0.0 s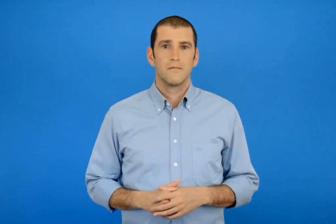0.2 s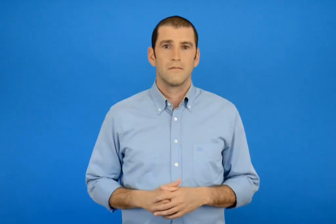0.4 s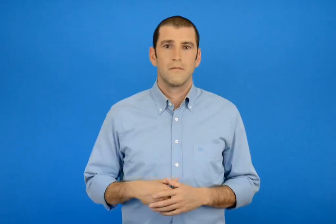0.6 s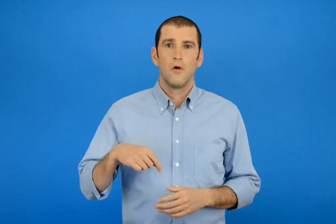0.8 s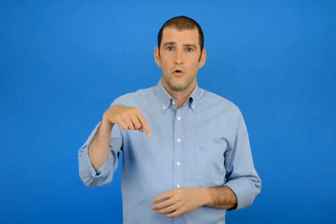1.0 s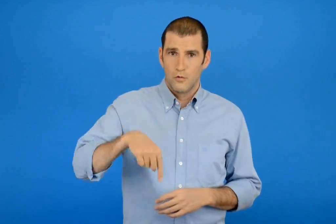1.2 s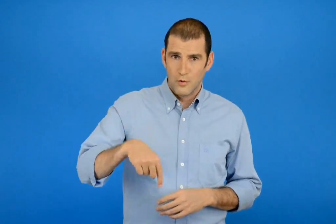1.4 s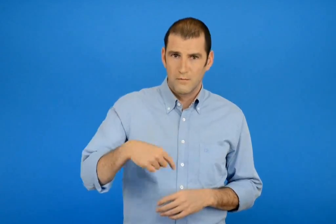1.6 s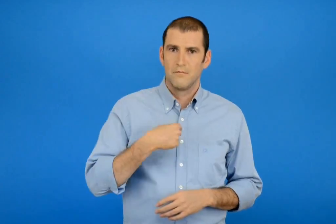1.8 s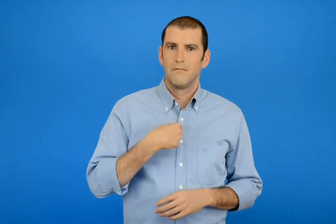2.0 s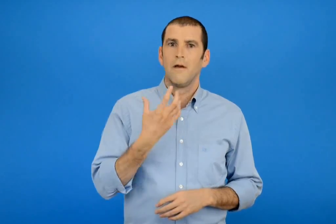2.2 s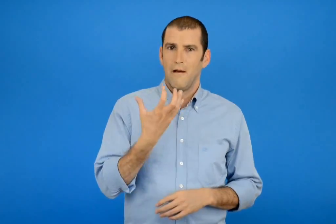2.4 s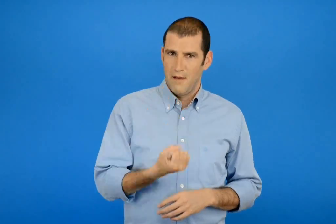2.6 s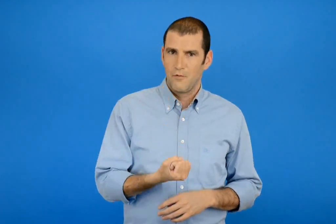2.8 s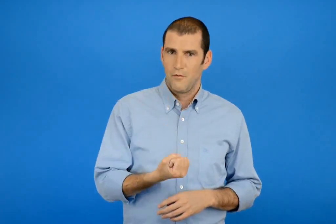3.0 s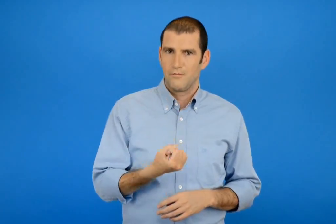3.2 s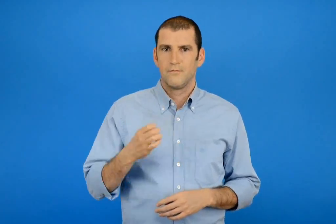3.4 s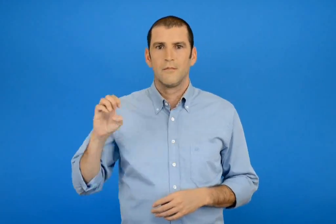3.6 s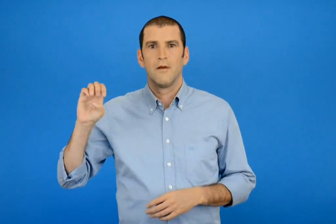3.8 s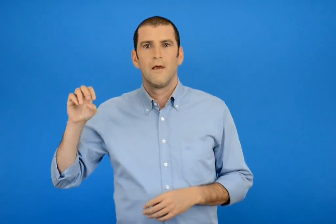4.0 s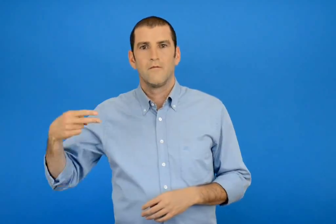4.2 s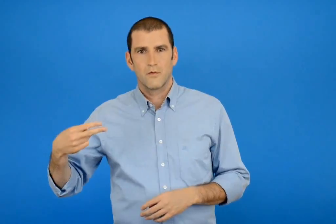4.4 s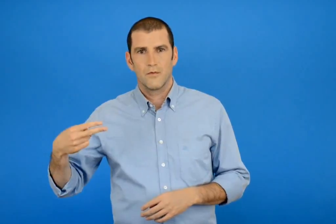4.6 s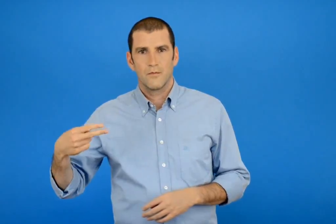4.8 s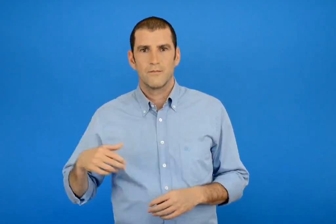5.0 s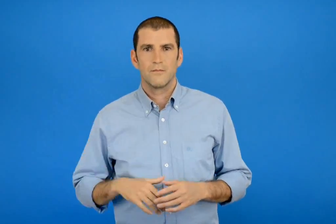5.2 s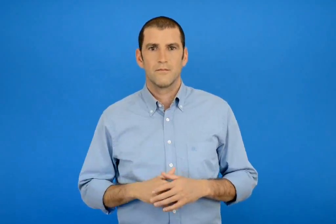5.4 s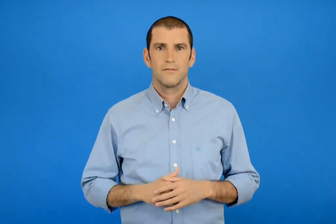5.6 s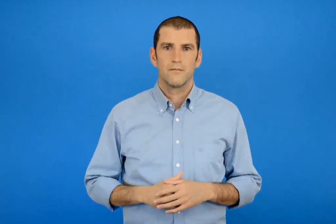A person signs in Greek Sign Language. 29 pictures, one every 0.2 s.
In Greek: τώρα εγώ έχω €
